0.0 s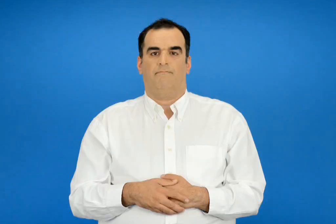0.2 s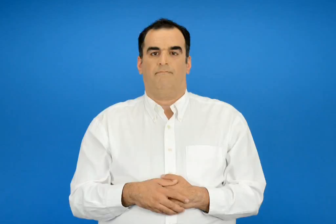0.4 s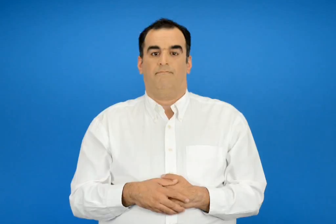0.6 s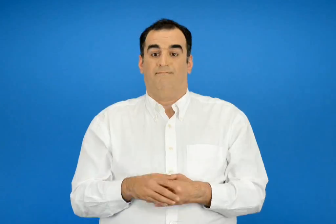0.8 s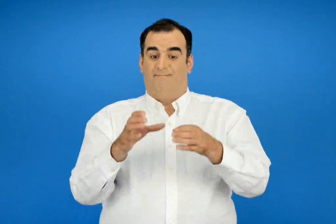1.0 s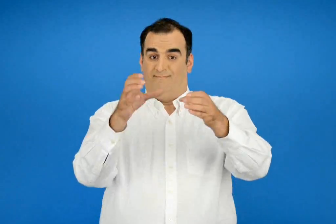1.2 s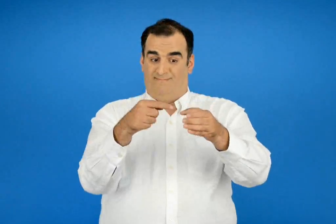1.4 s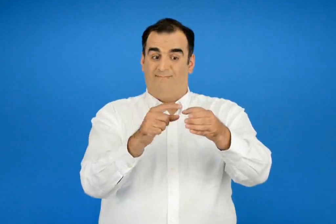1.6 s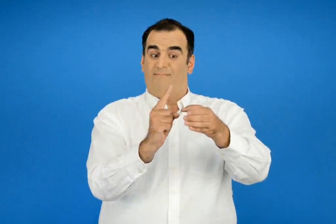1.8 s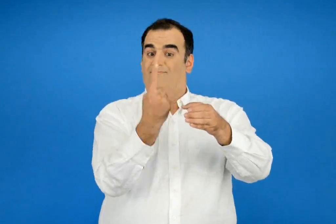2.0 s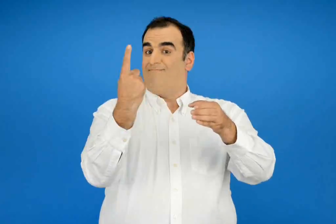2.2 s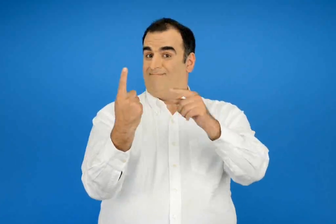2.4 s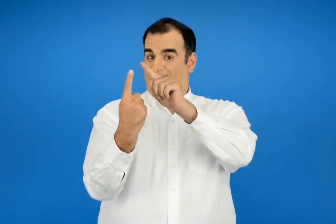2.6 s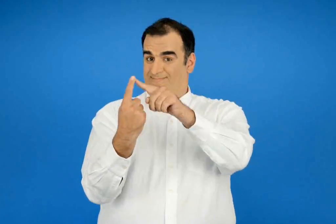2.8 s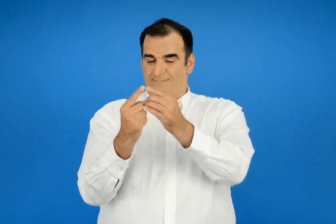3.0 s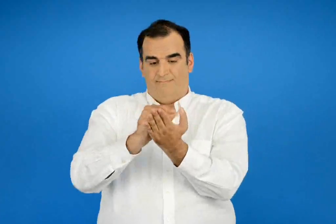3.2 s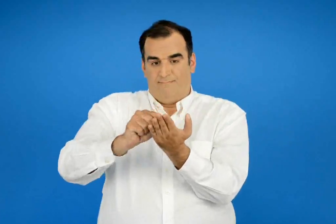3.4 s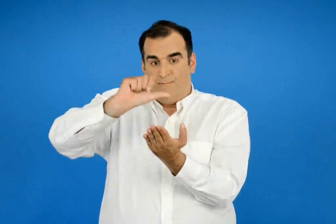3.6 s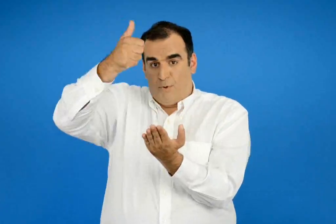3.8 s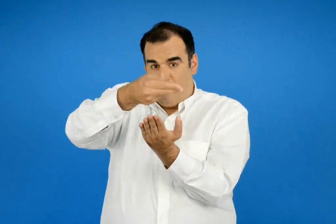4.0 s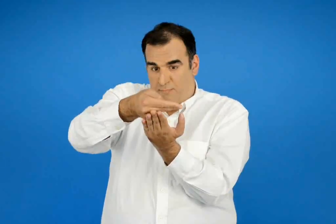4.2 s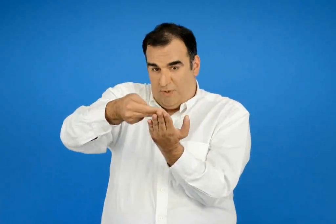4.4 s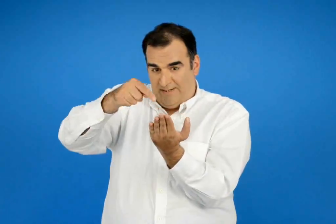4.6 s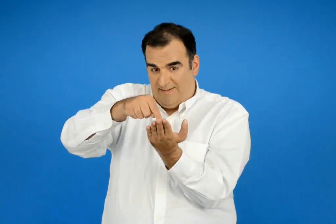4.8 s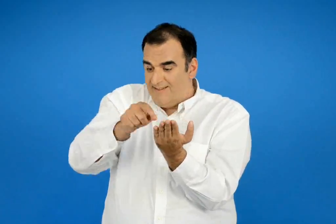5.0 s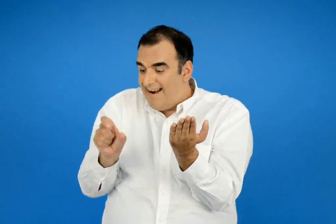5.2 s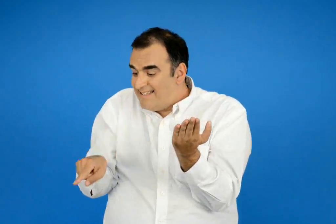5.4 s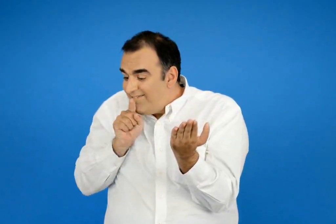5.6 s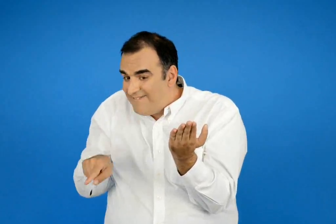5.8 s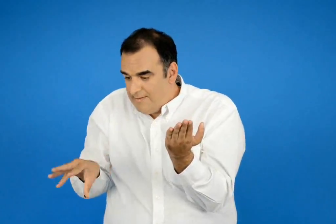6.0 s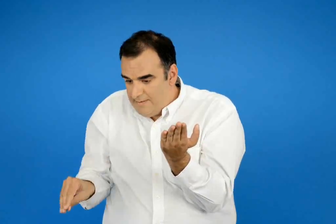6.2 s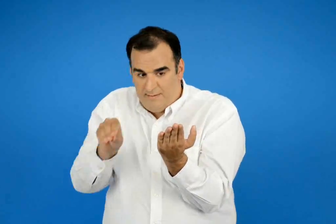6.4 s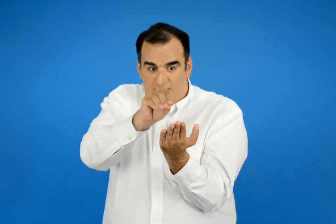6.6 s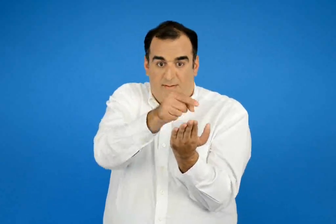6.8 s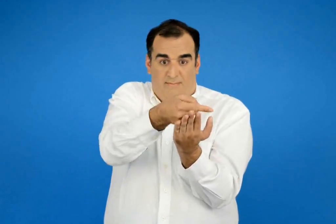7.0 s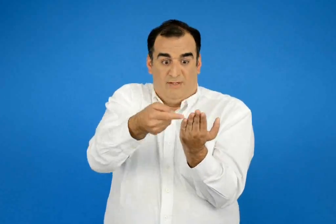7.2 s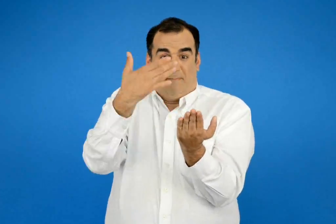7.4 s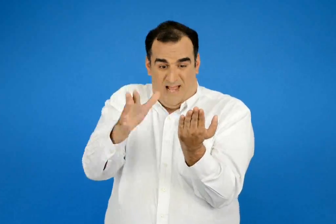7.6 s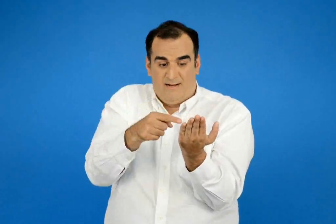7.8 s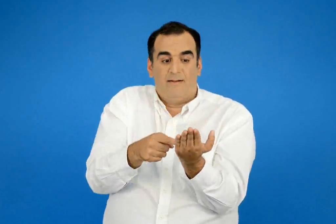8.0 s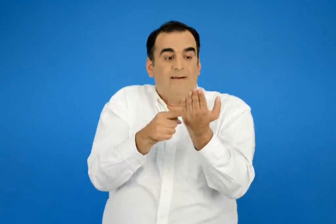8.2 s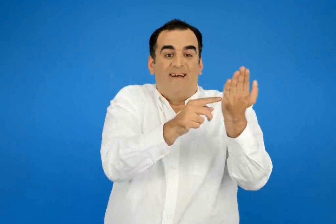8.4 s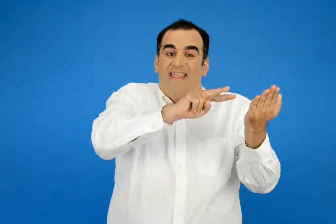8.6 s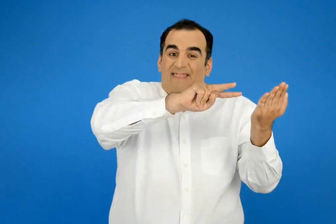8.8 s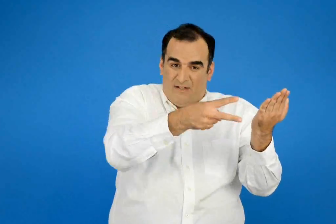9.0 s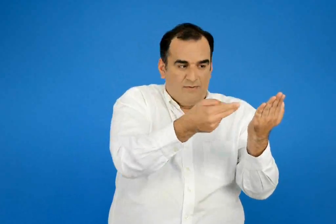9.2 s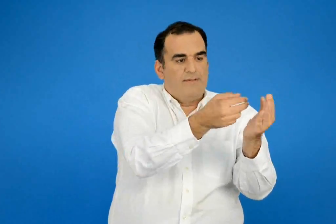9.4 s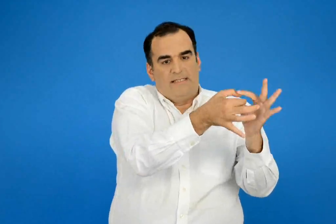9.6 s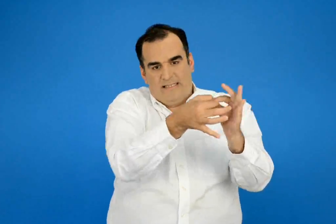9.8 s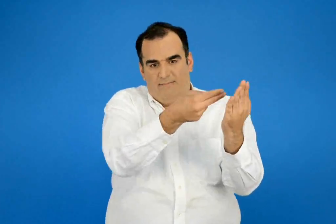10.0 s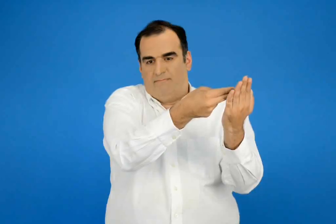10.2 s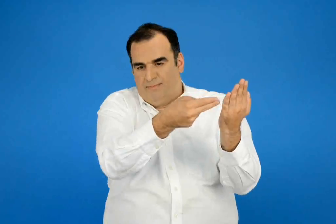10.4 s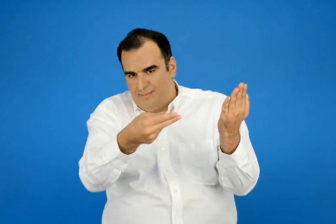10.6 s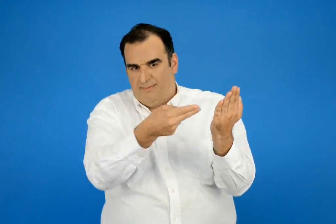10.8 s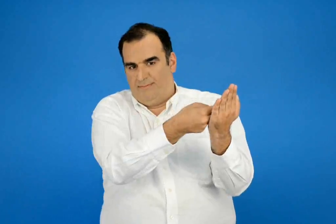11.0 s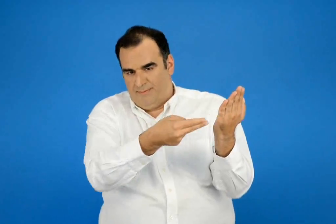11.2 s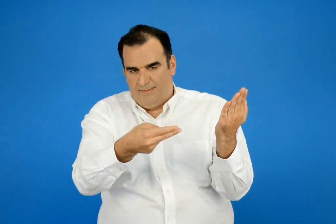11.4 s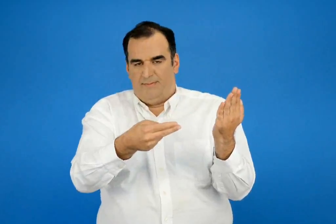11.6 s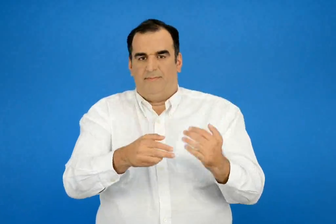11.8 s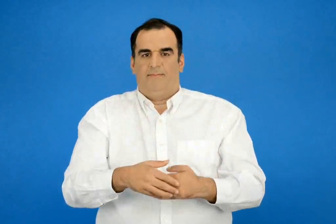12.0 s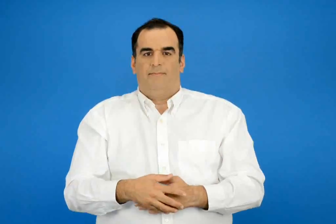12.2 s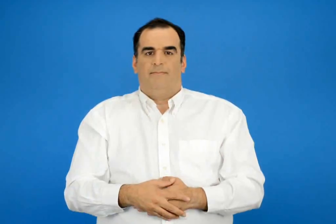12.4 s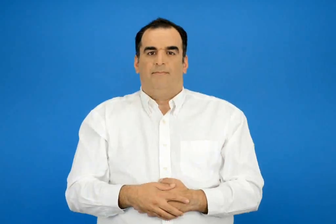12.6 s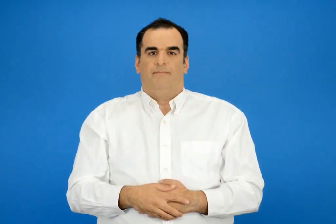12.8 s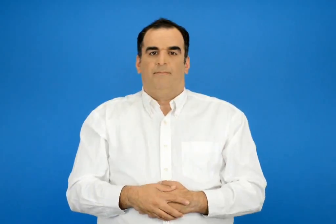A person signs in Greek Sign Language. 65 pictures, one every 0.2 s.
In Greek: ο πρώτος παίκτης της κάθε ομάδας γραφεί σε ένα χαρτί μια πρόταση με την πρώτη από τις παρακάτω λέξεις και το δίνει στον επόμενο παίκτη
